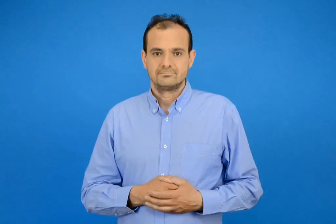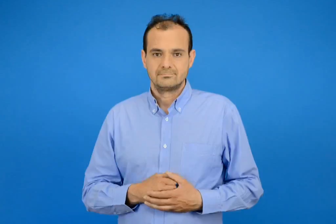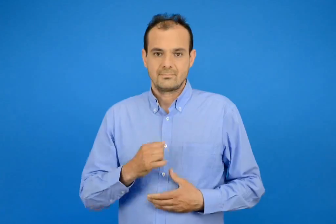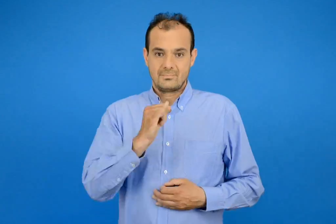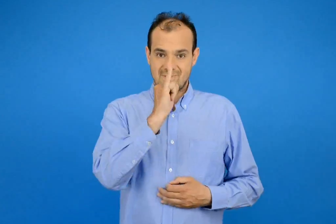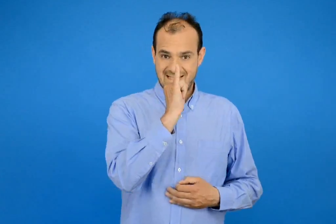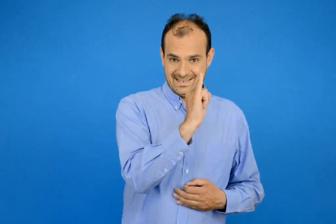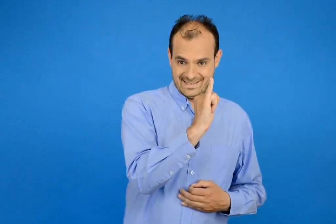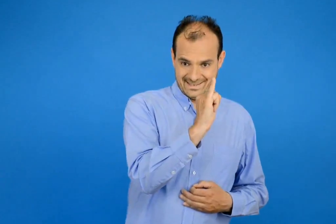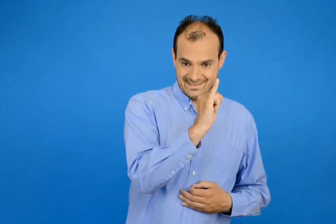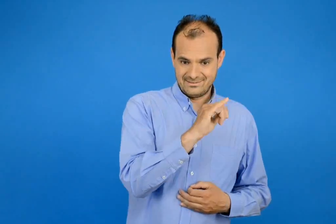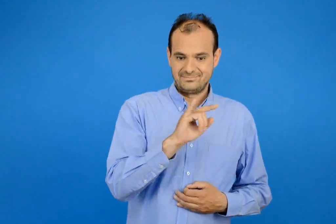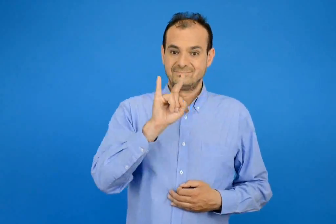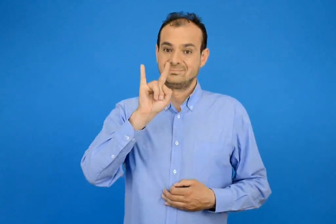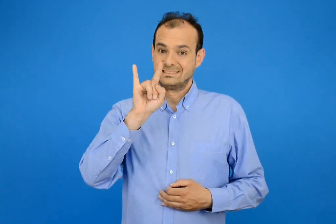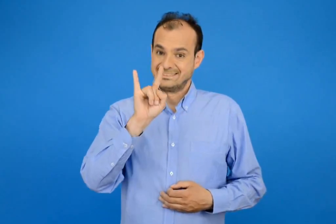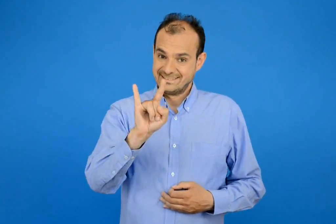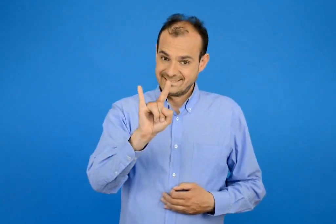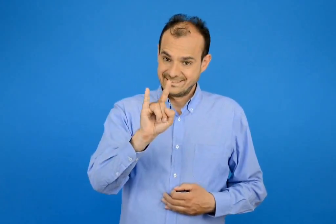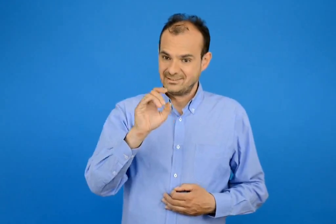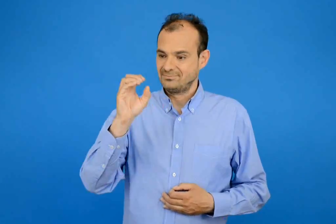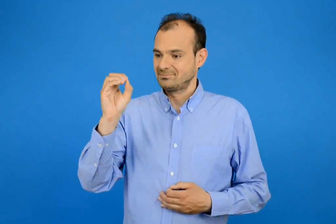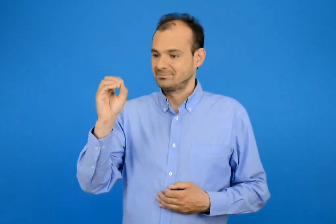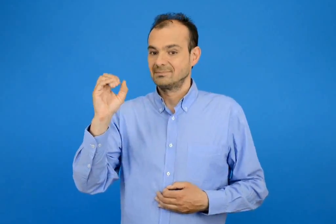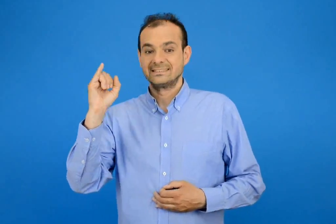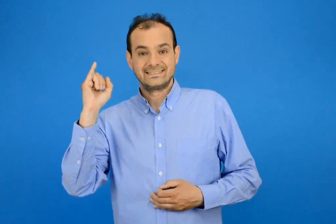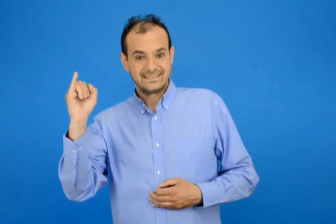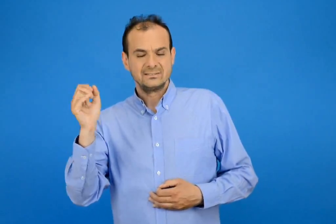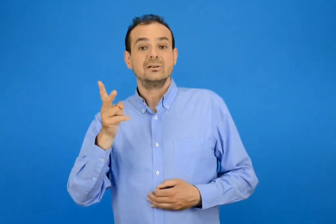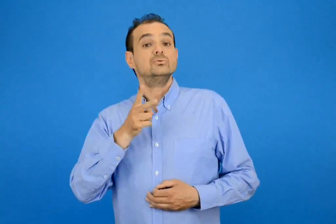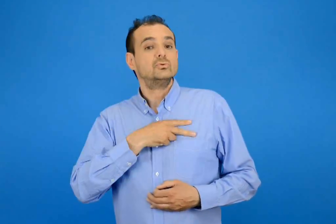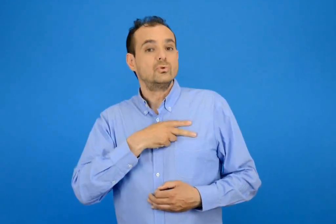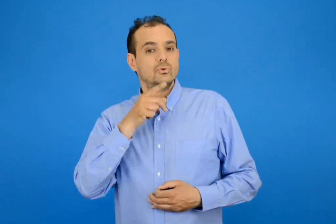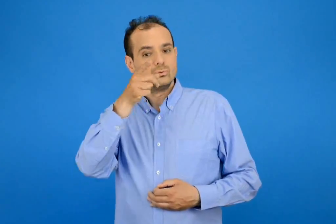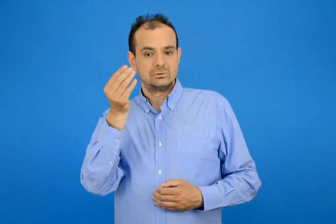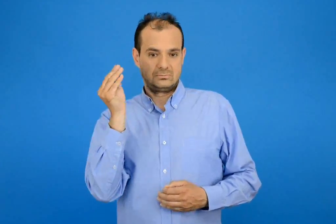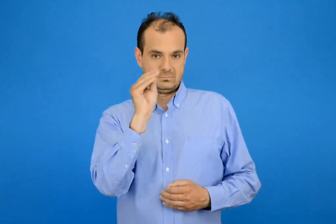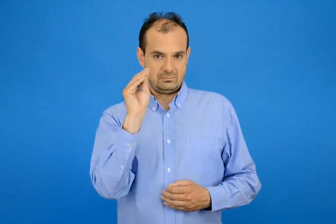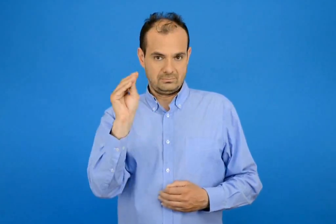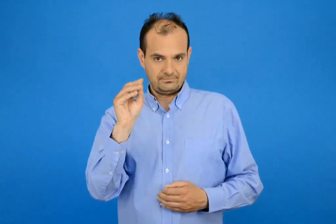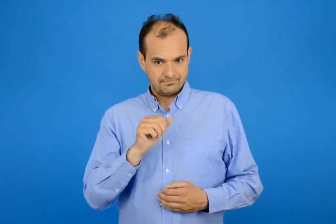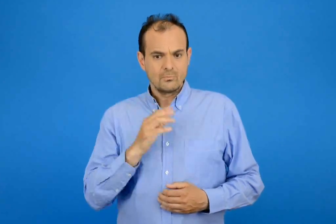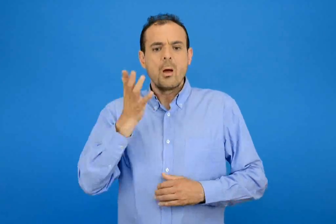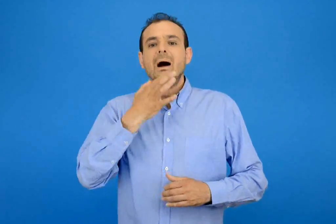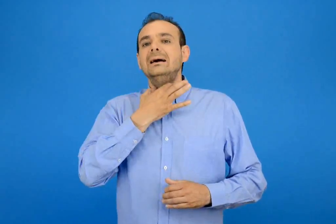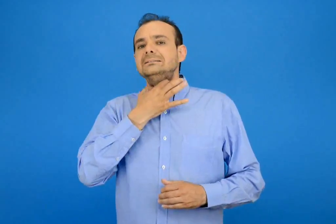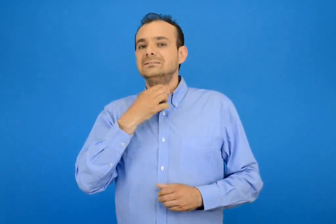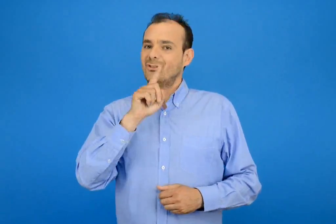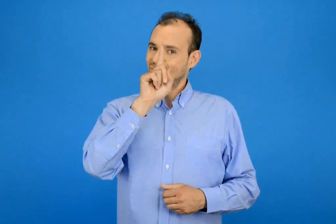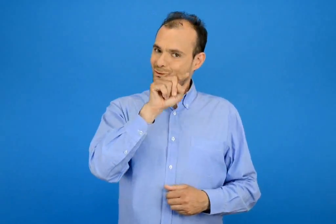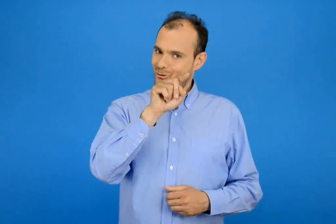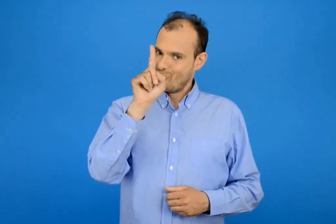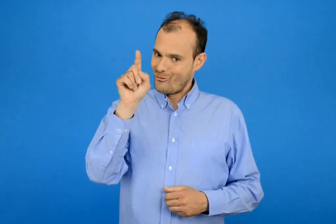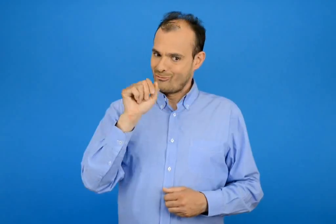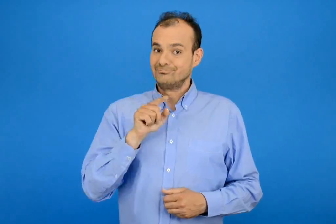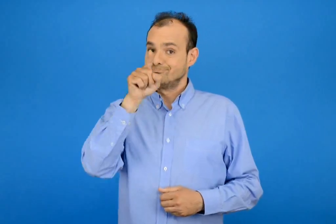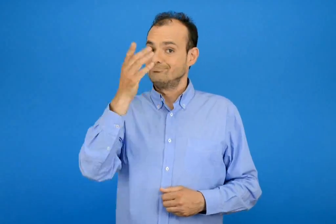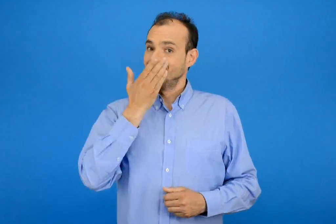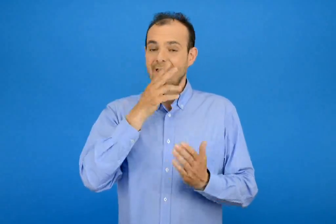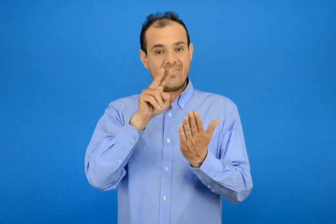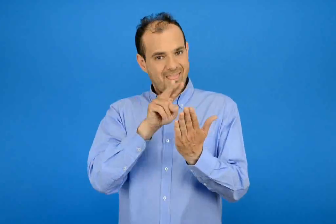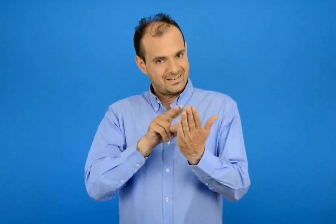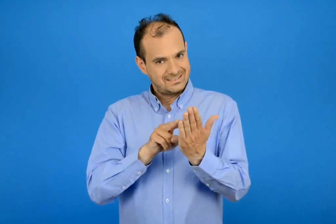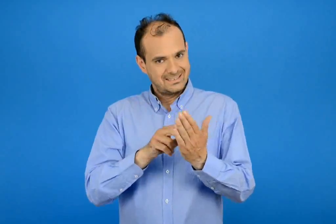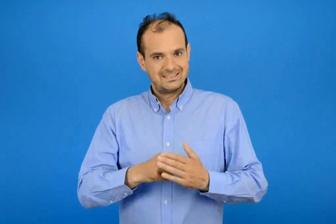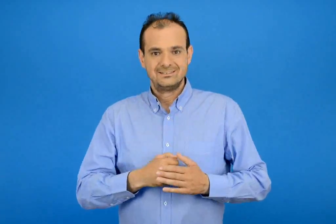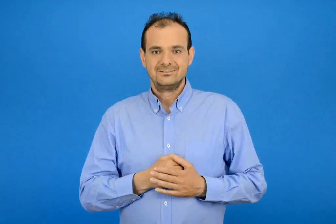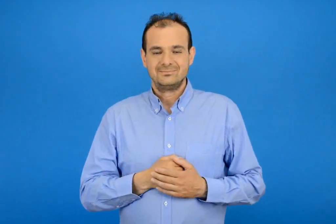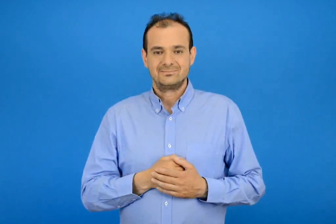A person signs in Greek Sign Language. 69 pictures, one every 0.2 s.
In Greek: συμπλήρωσε το σωστό ι η οι βαλέ τόνο οπού χρειάζεται και διάβασε
